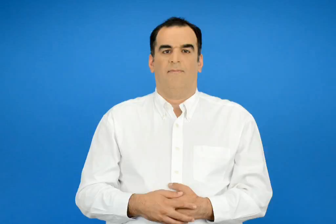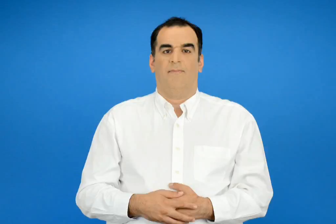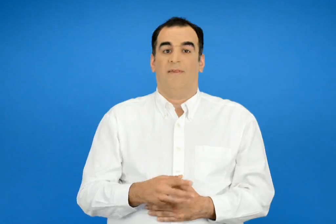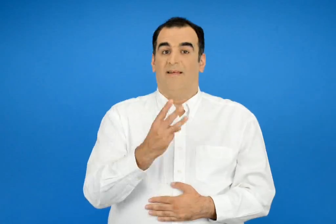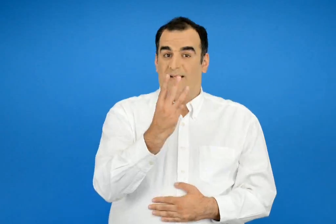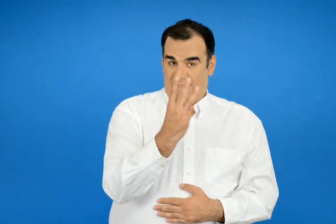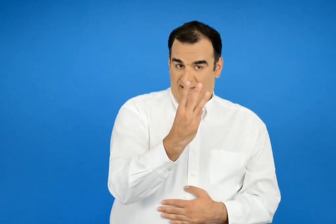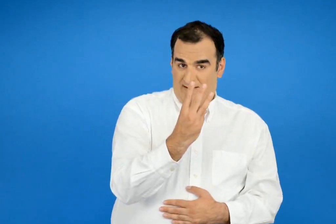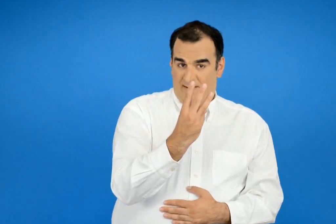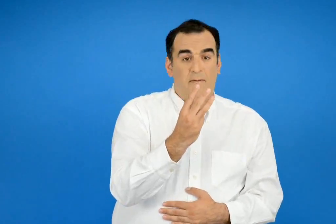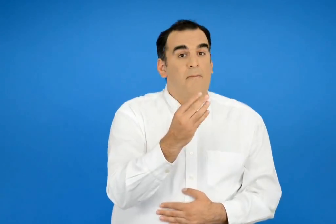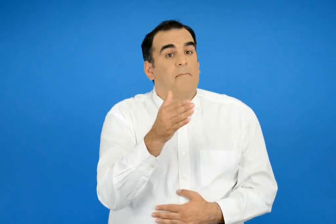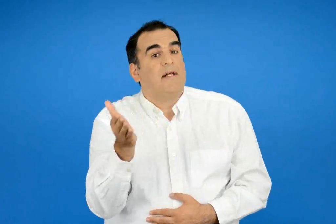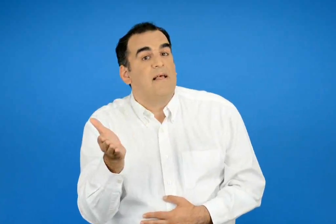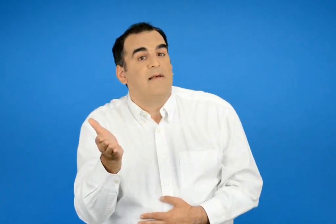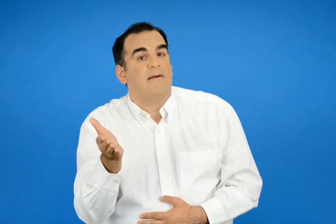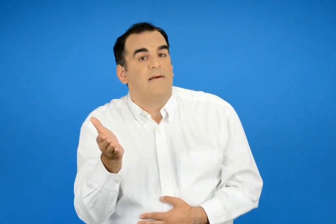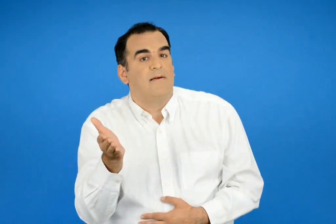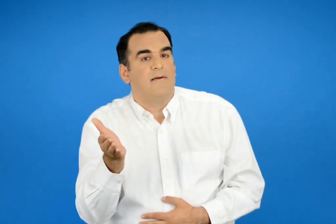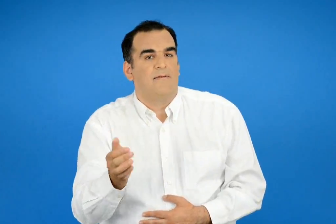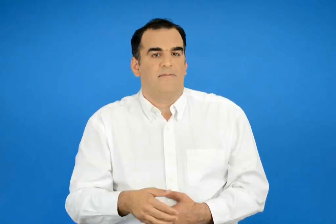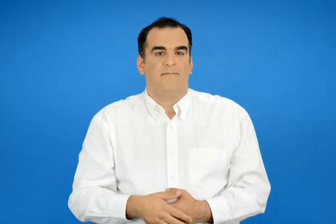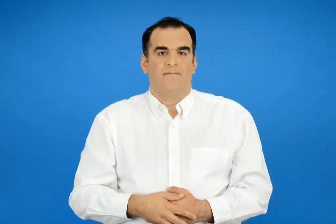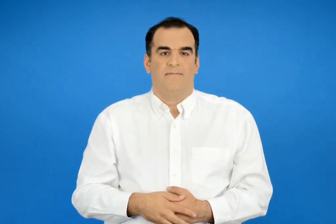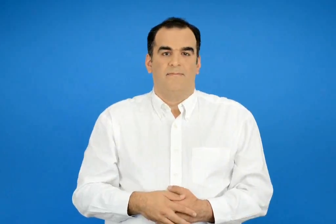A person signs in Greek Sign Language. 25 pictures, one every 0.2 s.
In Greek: μετά το τρία είναι το
